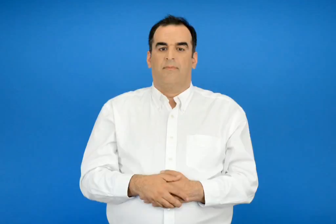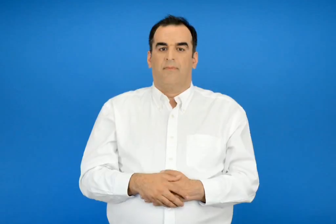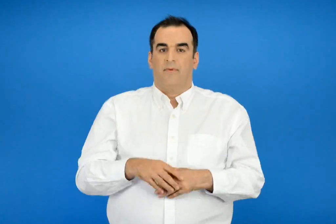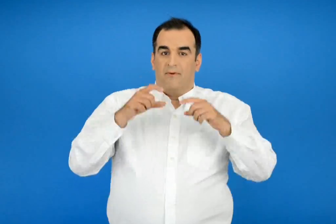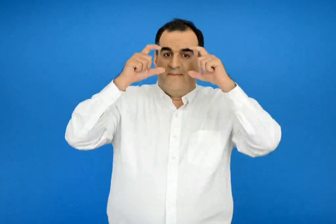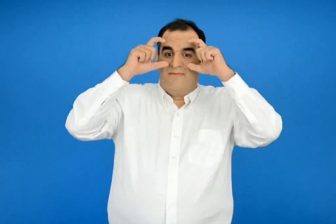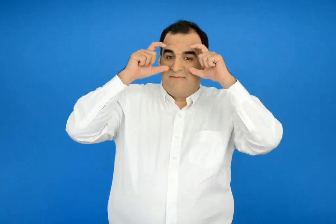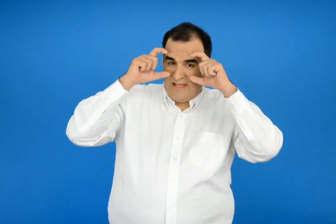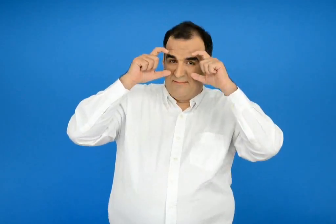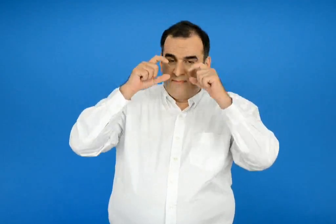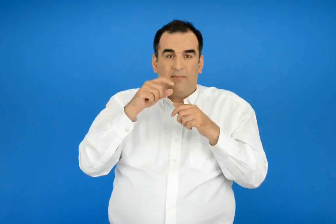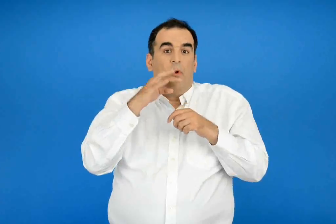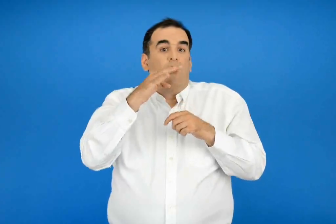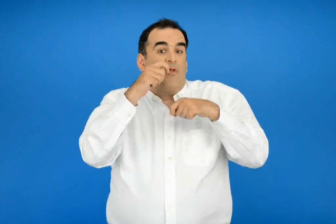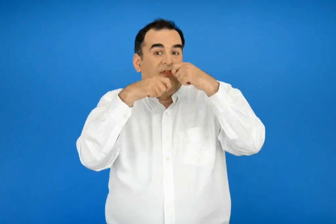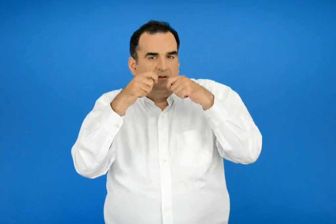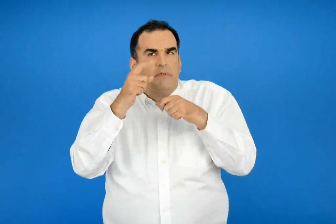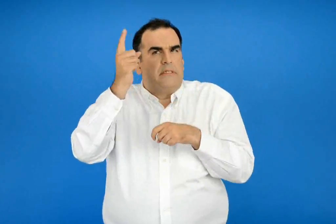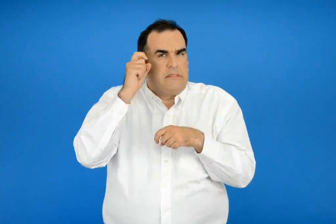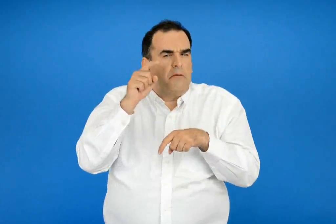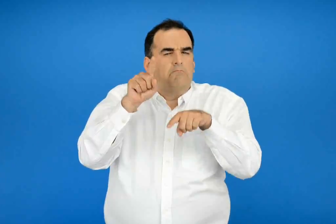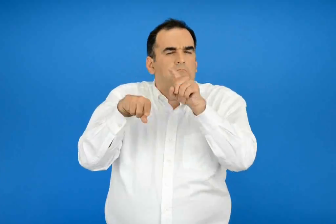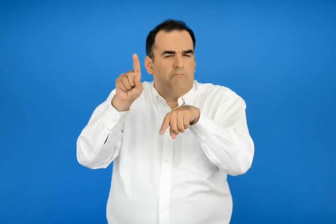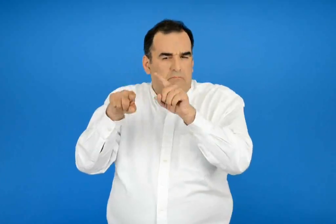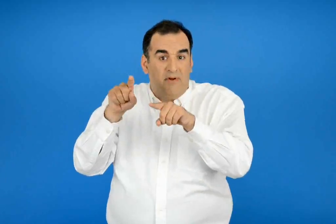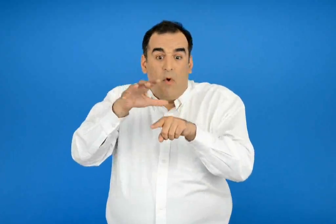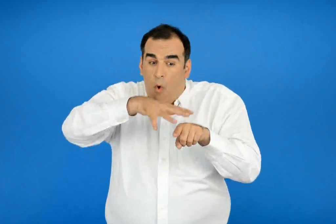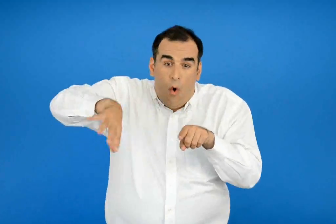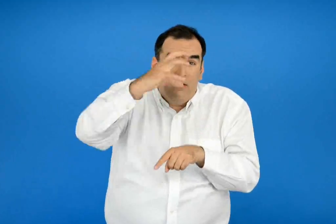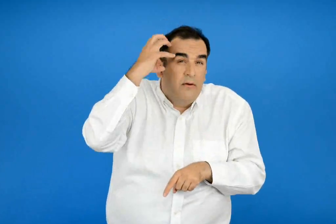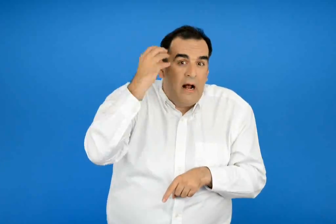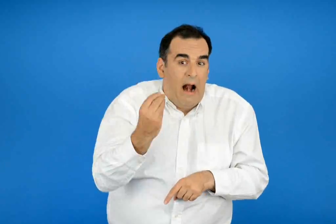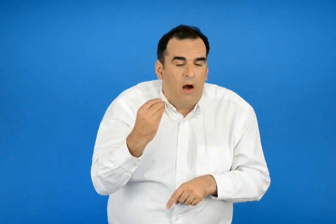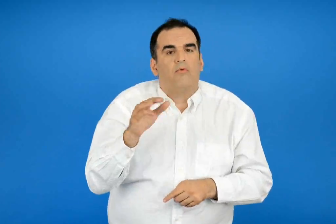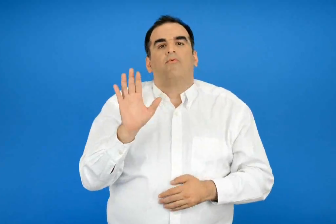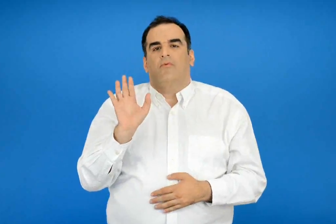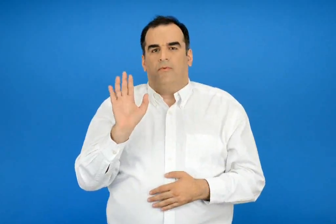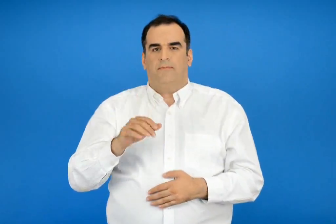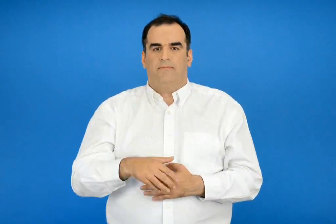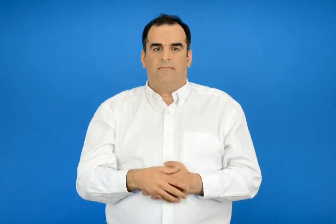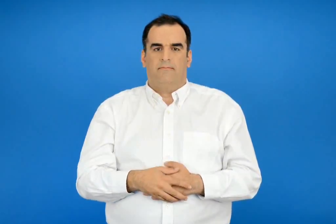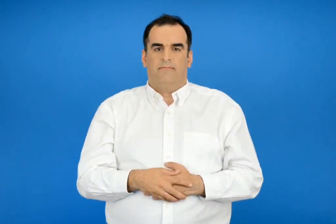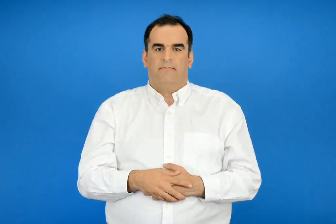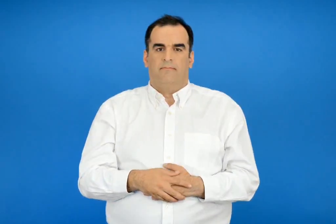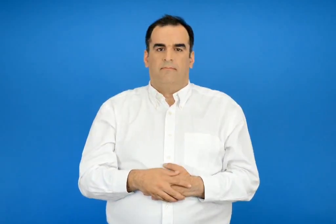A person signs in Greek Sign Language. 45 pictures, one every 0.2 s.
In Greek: η βαγιά ξέρει μερικούς ακόμη γλωσσοδέτες αλλά δεν τους θυμάται καλά
